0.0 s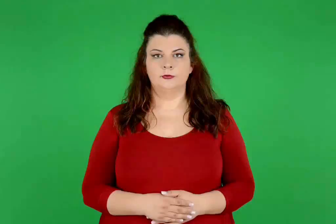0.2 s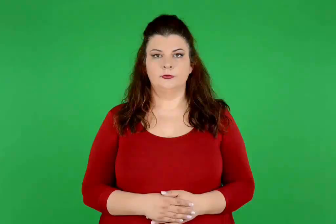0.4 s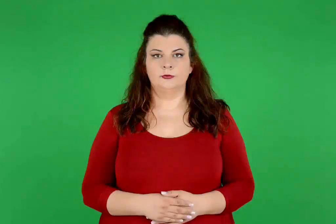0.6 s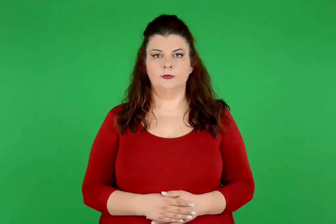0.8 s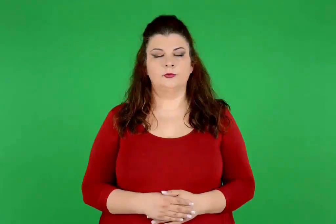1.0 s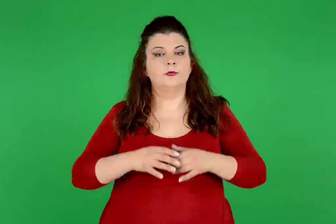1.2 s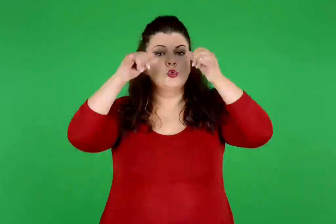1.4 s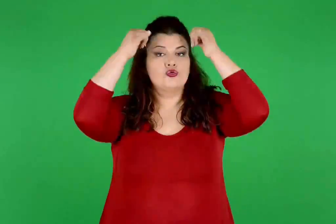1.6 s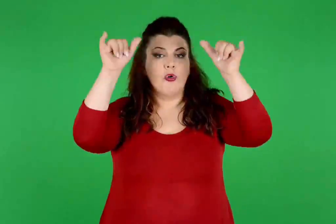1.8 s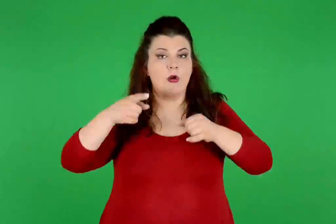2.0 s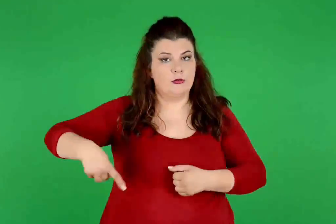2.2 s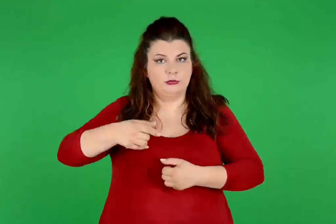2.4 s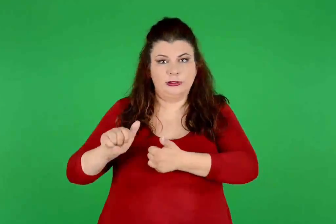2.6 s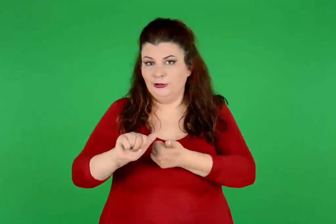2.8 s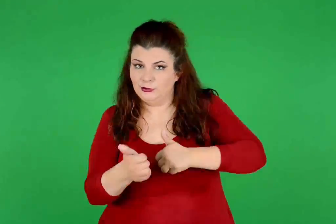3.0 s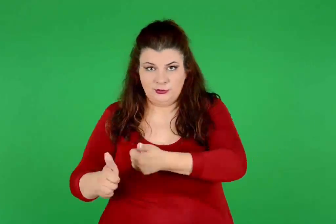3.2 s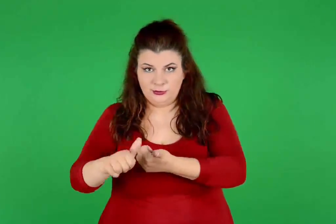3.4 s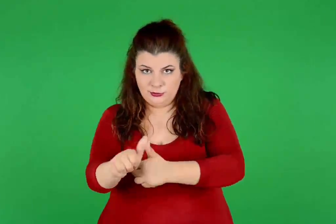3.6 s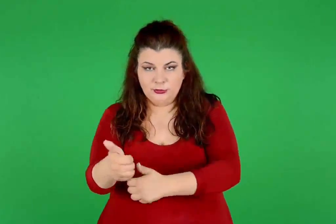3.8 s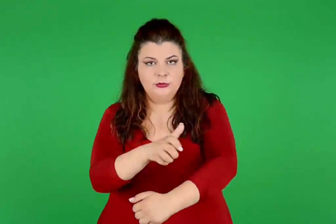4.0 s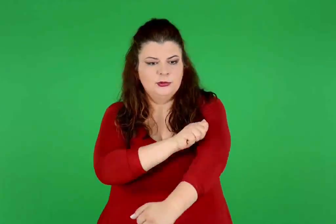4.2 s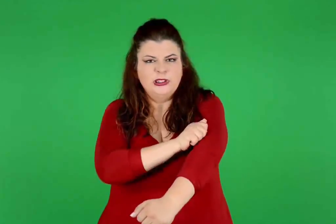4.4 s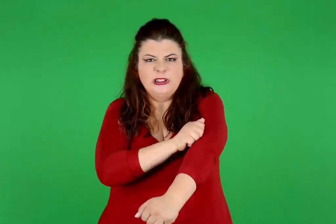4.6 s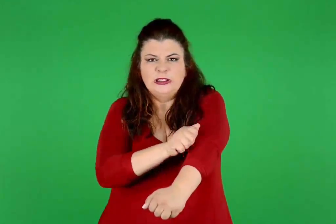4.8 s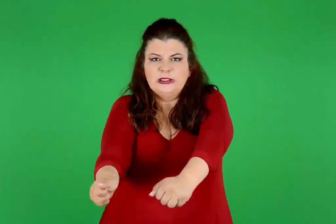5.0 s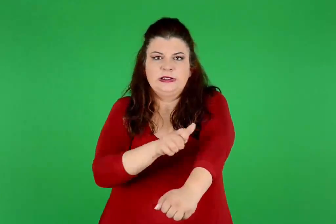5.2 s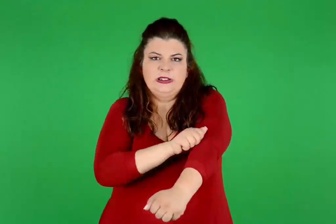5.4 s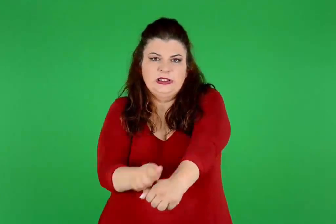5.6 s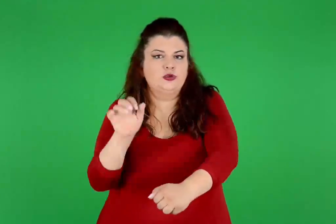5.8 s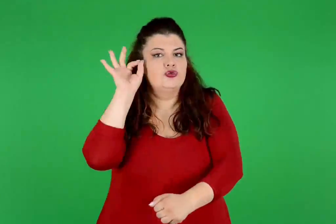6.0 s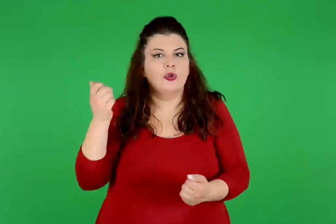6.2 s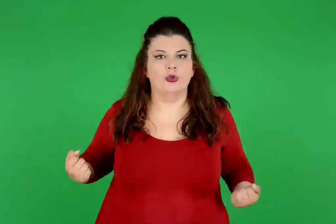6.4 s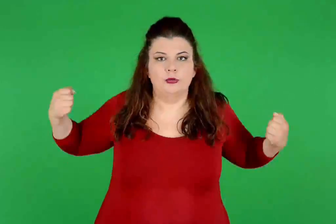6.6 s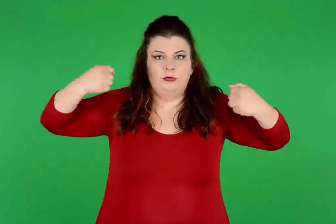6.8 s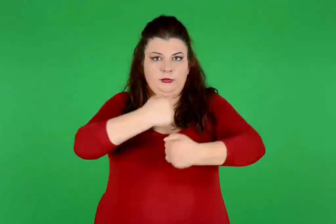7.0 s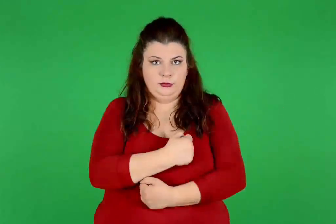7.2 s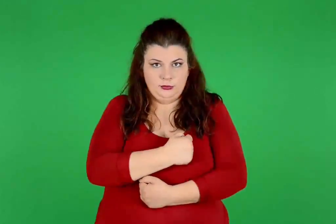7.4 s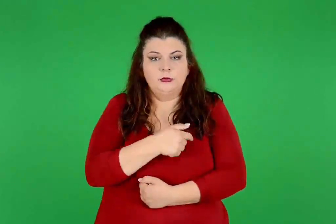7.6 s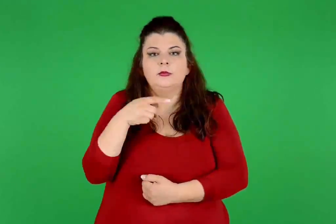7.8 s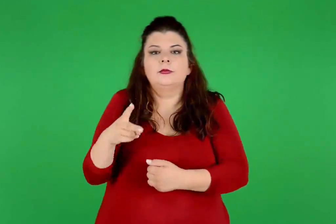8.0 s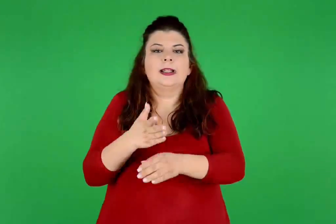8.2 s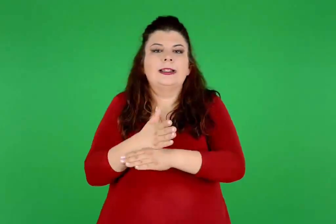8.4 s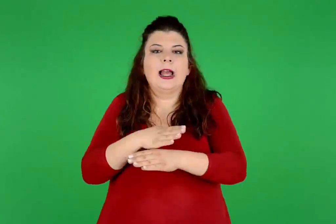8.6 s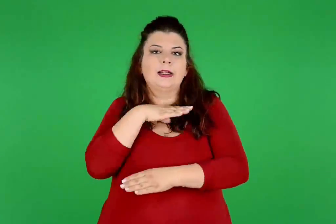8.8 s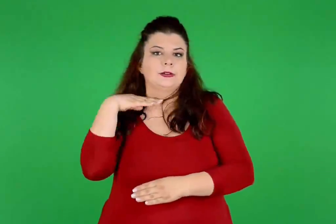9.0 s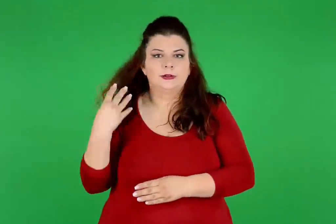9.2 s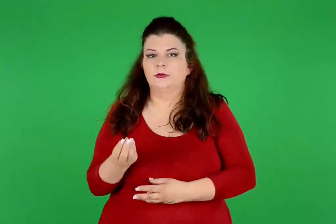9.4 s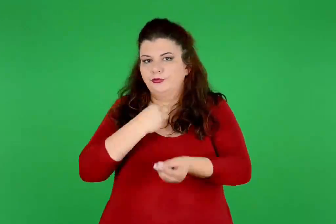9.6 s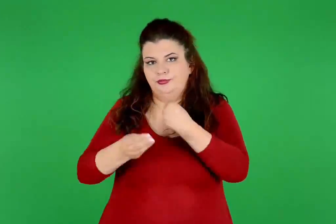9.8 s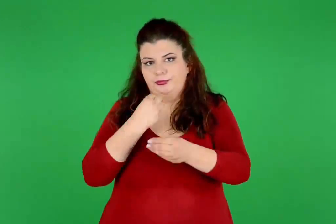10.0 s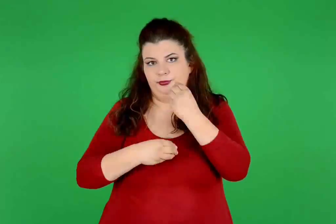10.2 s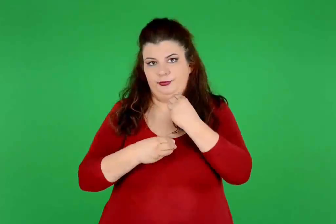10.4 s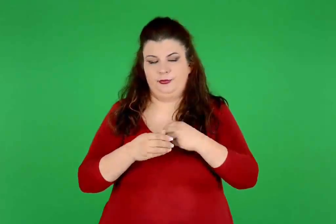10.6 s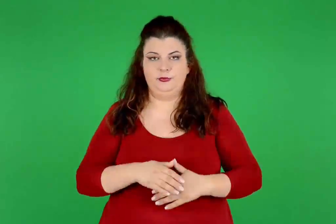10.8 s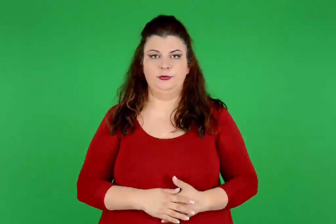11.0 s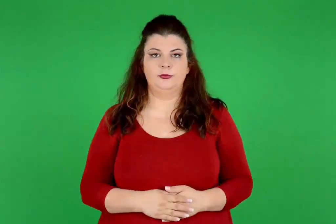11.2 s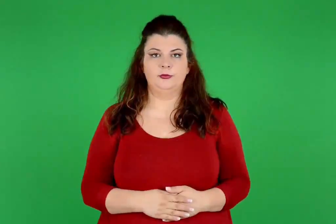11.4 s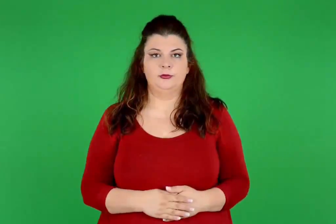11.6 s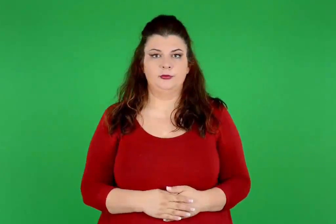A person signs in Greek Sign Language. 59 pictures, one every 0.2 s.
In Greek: από τα ζώα που κυνηγούσαν έπαιρναν δέρματα για να ντύνονται και κρέας για να τρώνε
